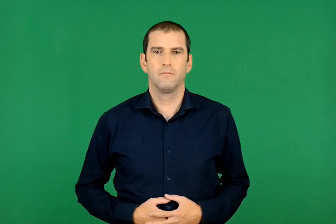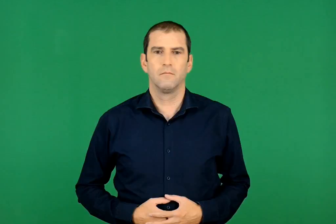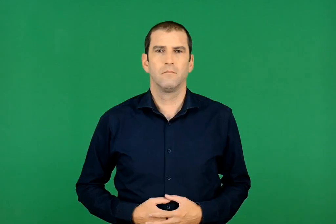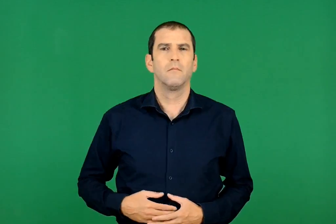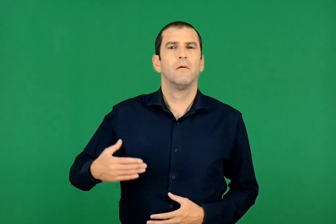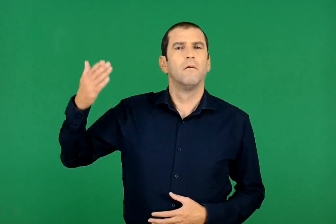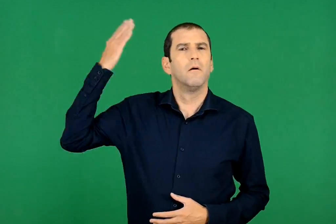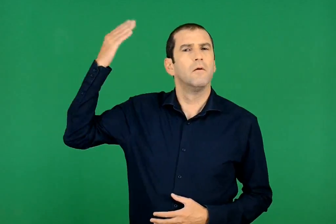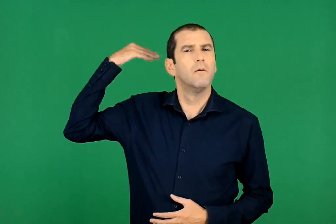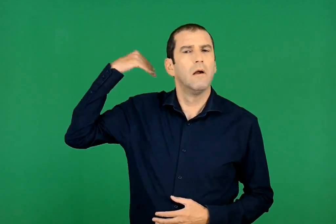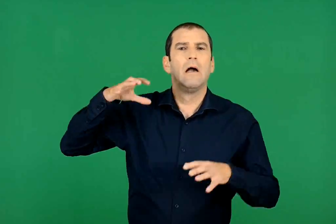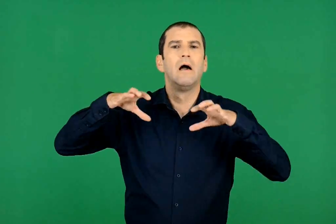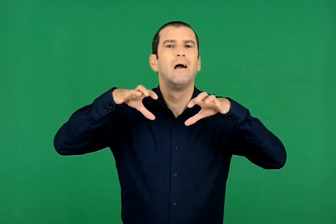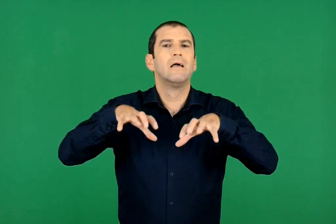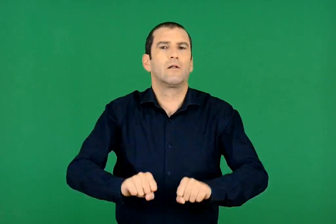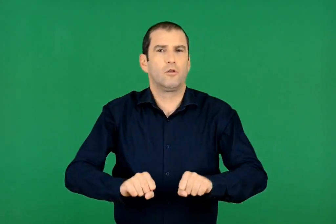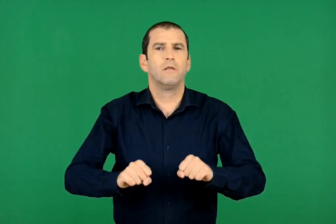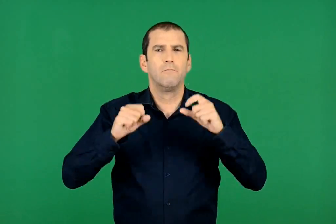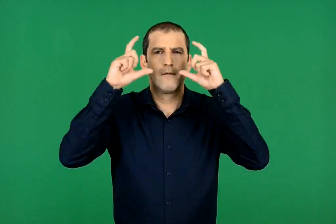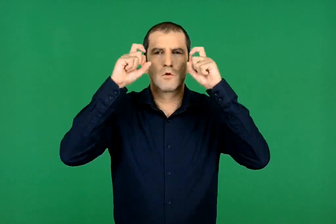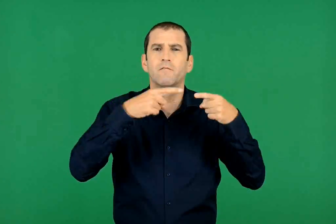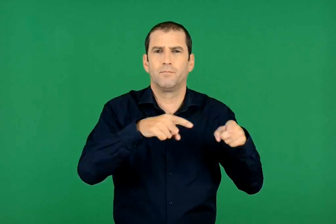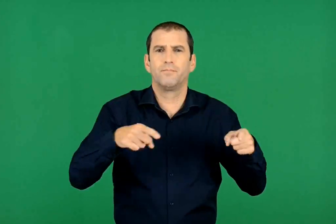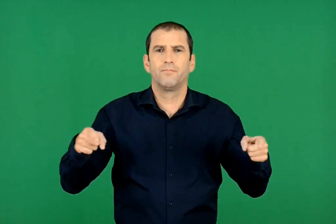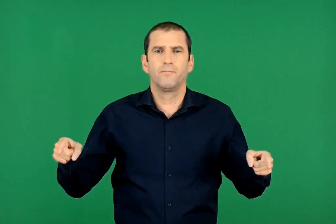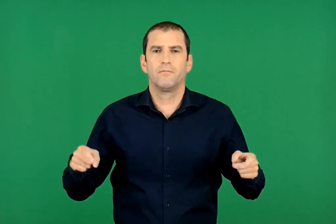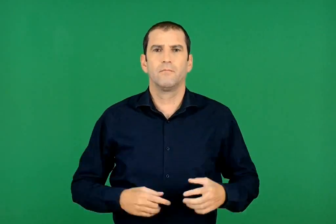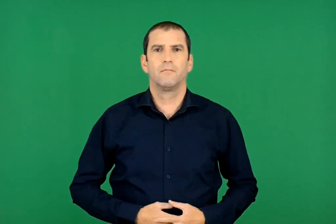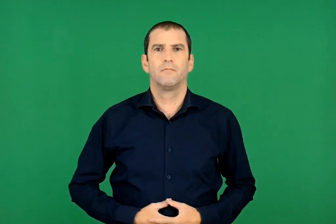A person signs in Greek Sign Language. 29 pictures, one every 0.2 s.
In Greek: φωτογραφίες από τον καιρό της κατοχής
